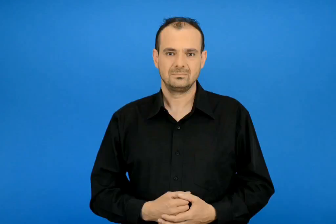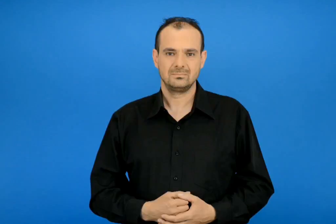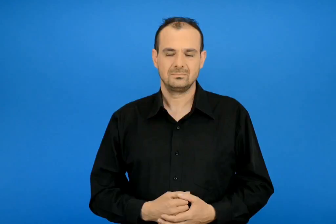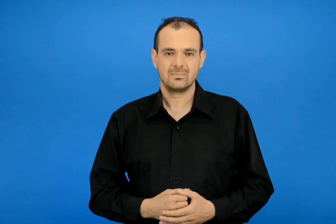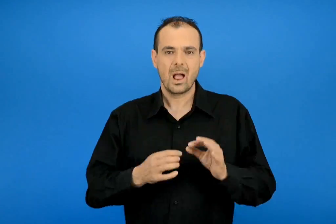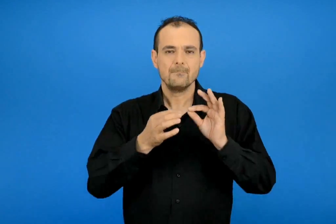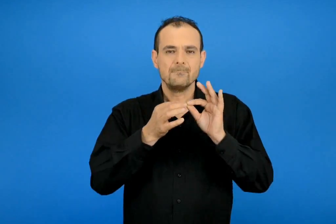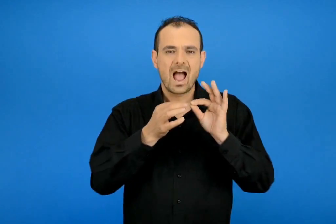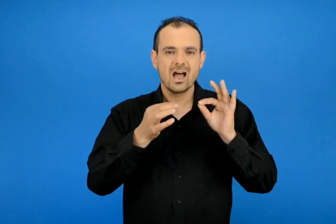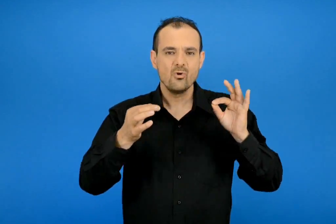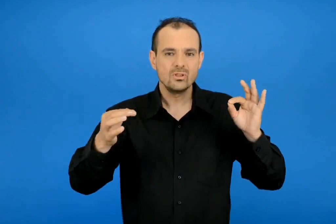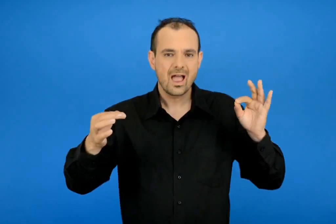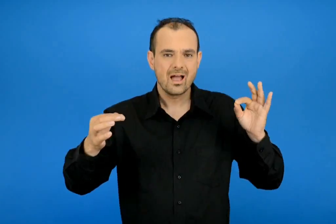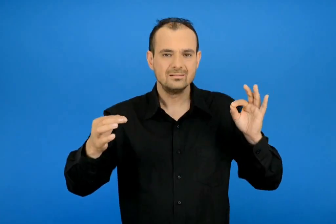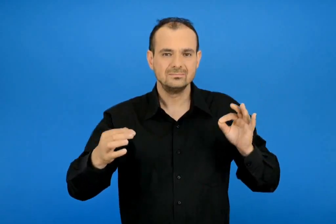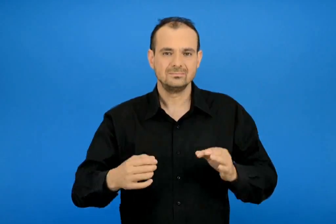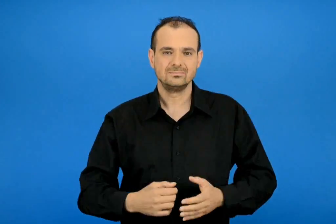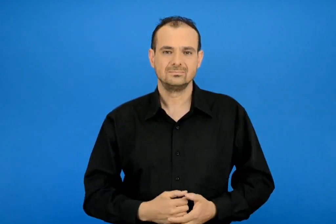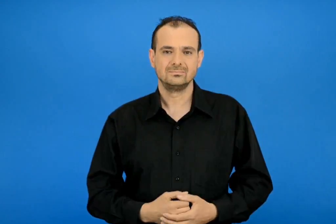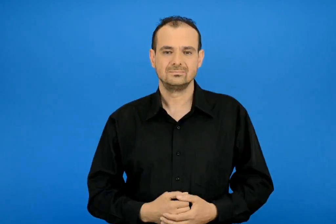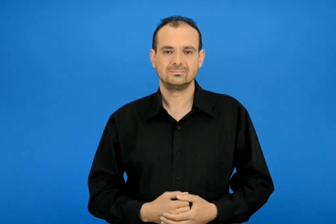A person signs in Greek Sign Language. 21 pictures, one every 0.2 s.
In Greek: μακαρόνια
